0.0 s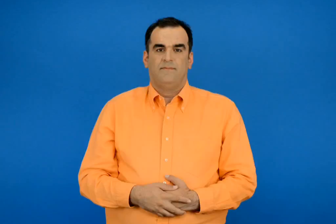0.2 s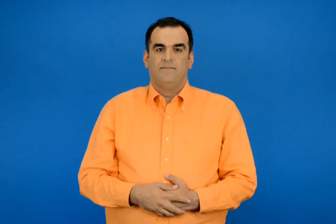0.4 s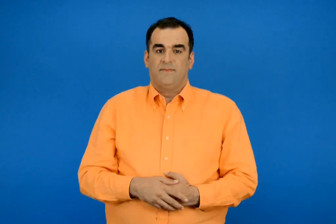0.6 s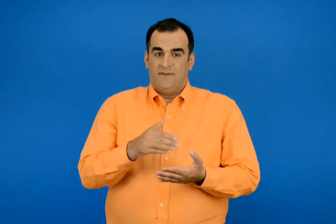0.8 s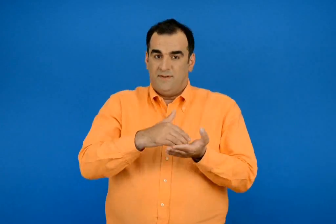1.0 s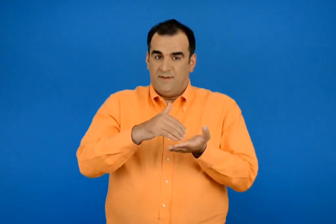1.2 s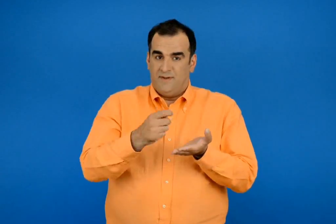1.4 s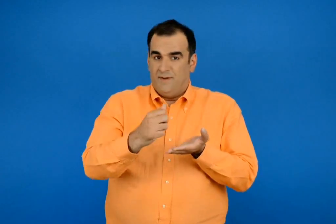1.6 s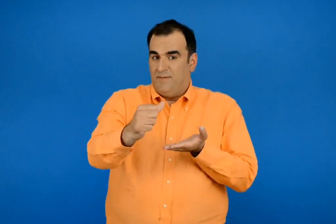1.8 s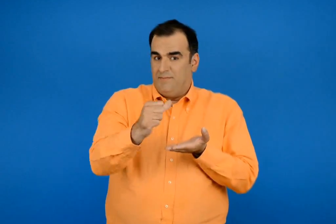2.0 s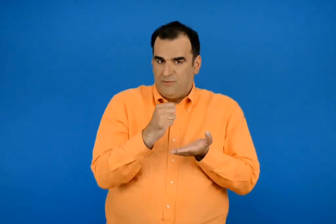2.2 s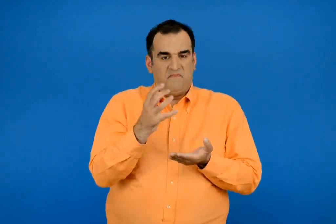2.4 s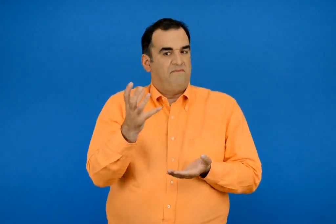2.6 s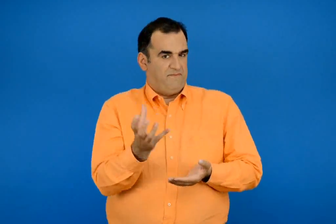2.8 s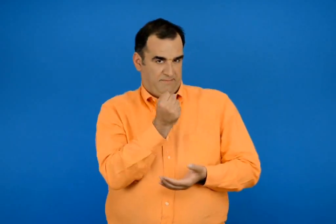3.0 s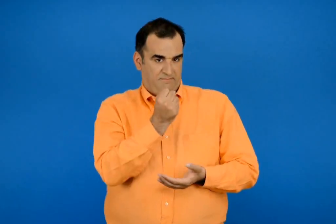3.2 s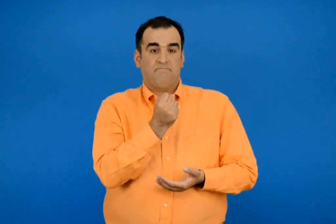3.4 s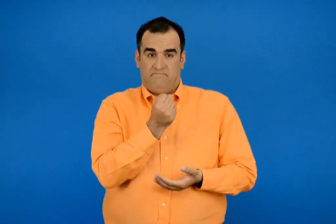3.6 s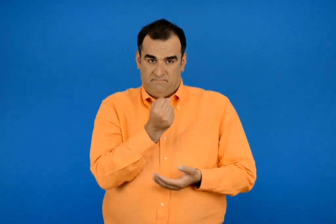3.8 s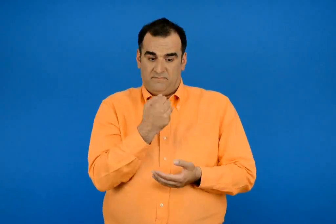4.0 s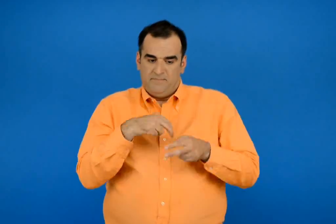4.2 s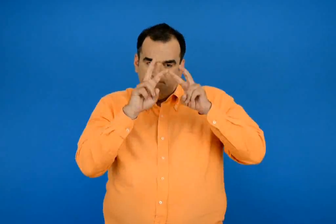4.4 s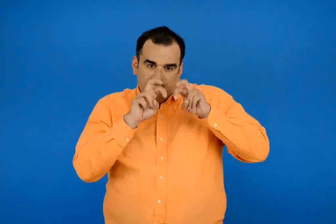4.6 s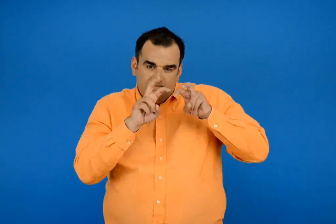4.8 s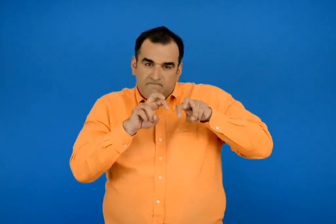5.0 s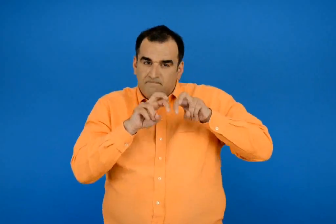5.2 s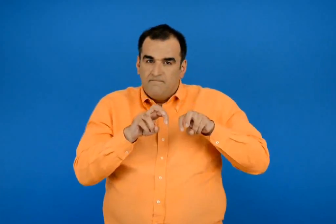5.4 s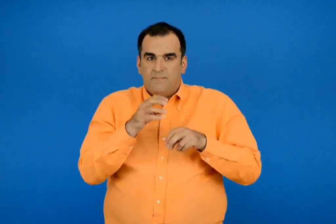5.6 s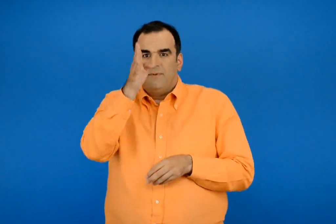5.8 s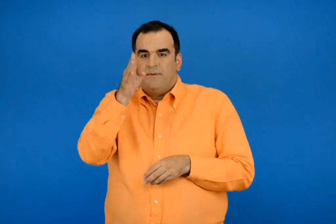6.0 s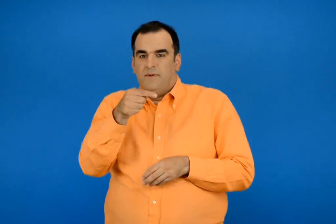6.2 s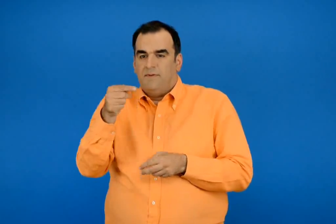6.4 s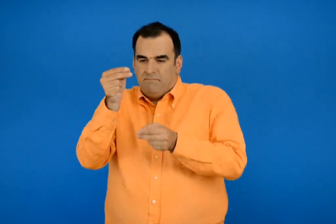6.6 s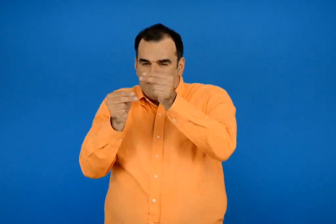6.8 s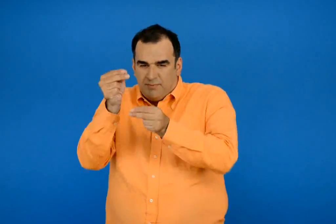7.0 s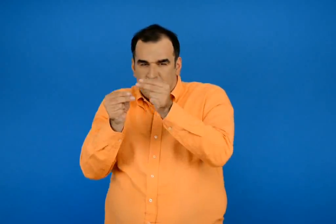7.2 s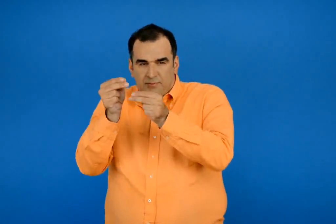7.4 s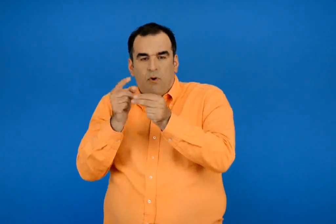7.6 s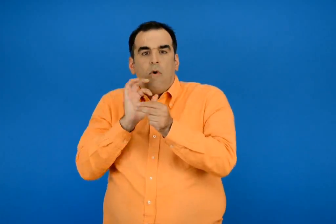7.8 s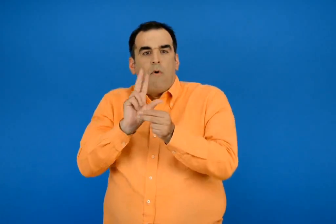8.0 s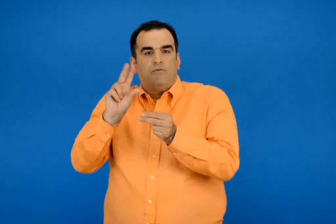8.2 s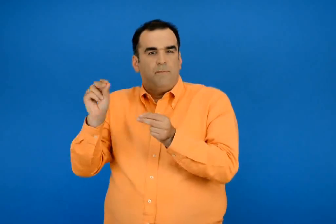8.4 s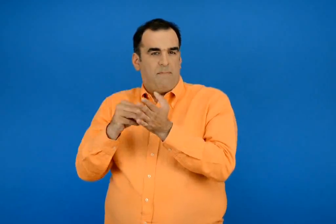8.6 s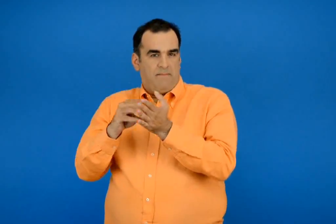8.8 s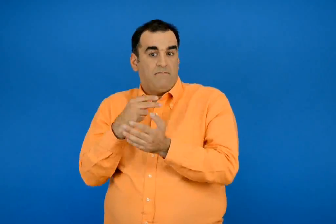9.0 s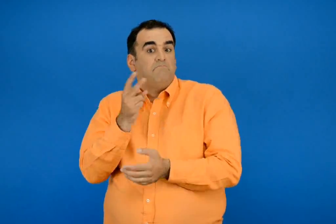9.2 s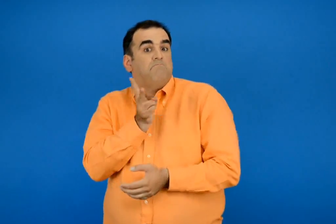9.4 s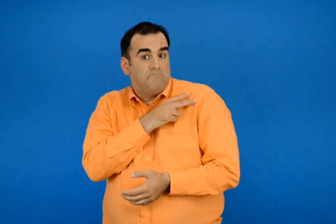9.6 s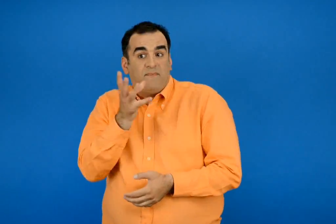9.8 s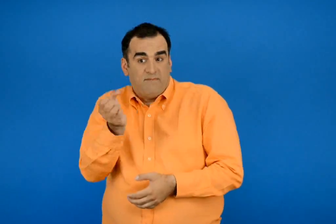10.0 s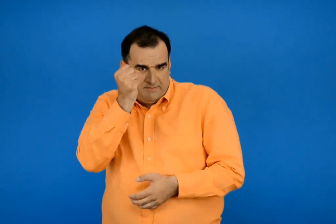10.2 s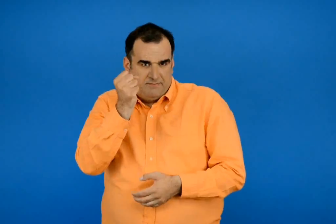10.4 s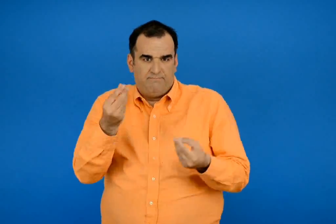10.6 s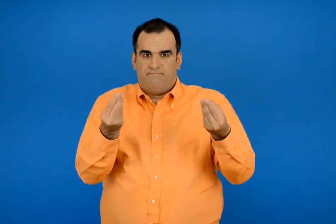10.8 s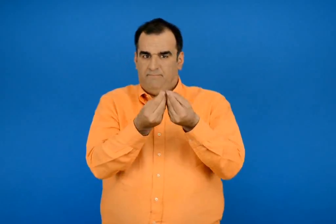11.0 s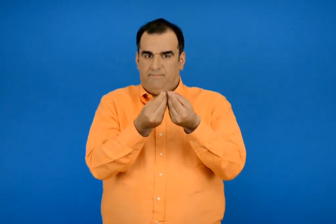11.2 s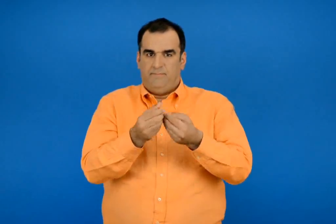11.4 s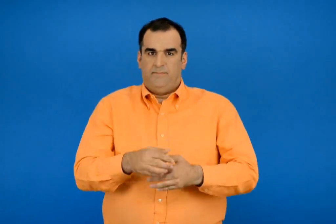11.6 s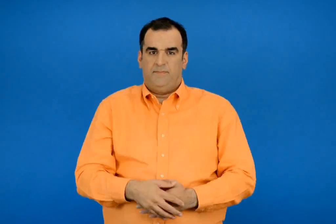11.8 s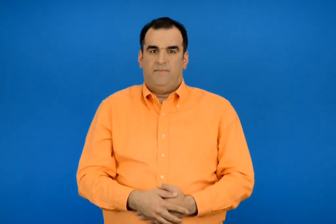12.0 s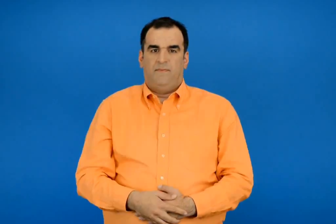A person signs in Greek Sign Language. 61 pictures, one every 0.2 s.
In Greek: βρίσκω τα ρέστα και ελέγχω αν είναι σωστά με καθετή πράξη όπως στο παράδειγμα
